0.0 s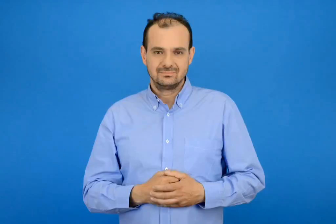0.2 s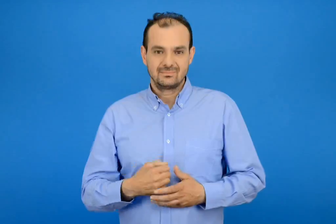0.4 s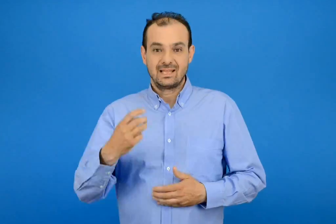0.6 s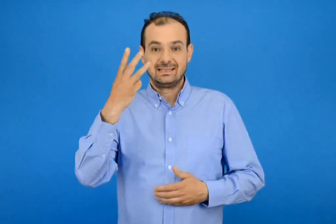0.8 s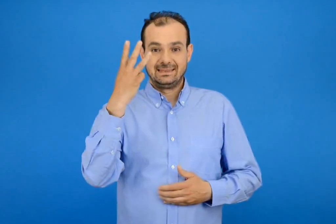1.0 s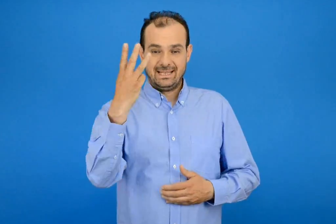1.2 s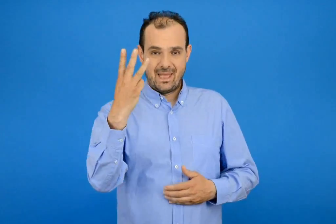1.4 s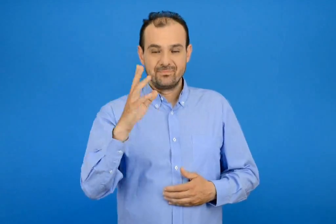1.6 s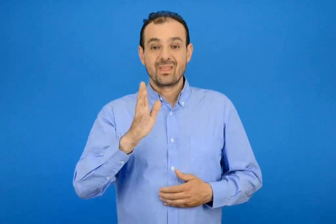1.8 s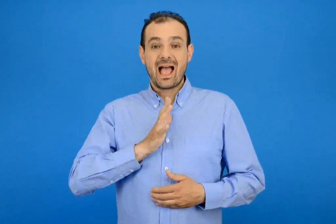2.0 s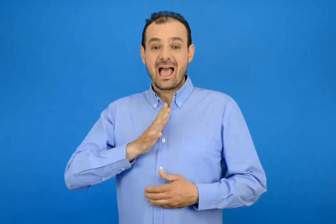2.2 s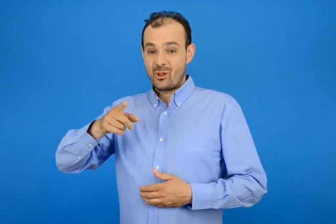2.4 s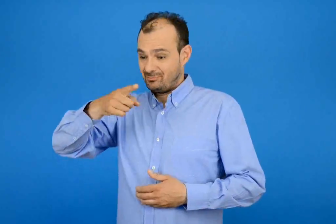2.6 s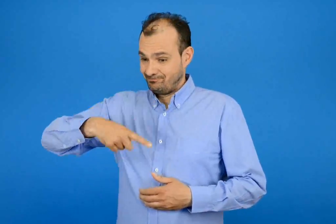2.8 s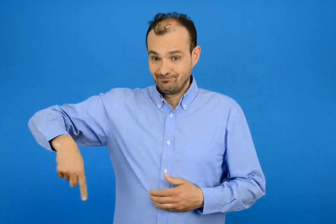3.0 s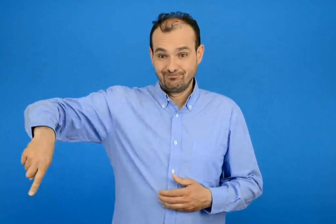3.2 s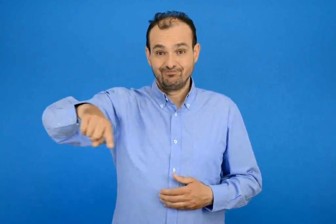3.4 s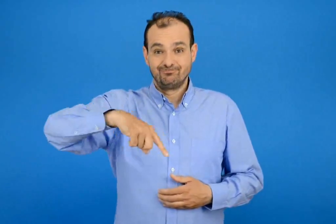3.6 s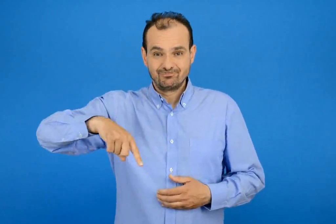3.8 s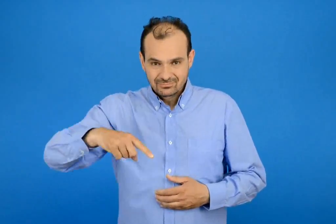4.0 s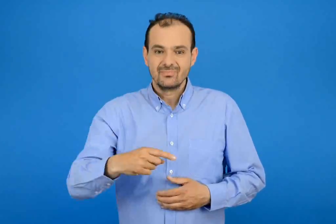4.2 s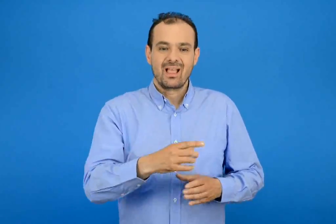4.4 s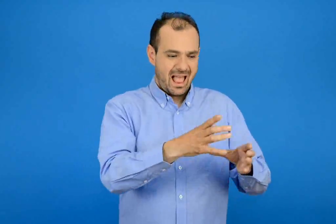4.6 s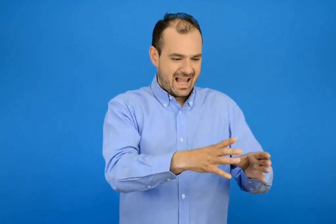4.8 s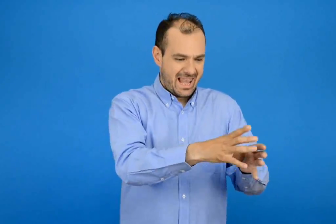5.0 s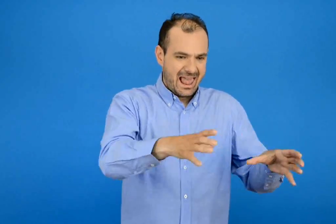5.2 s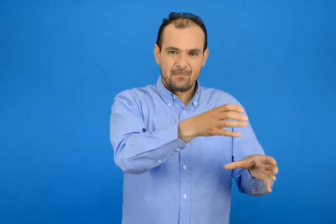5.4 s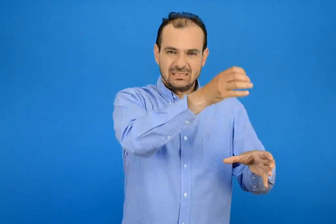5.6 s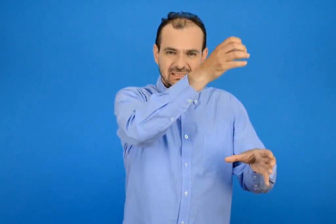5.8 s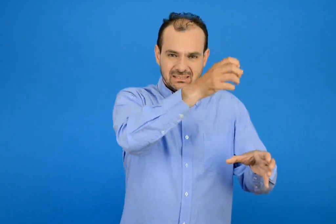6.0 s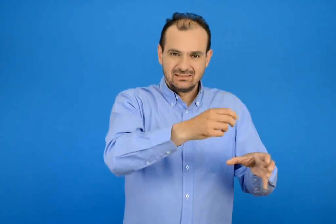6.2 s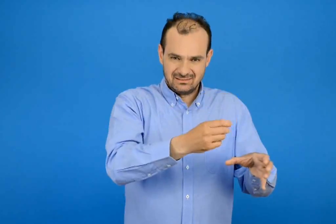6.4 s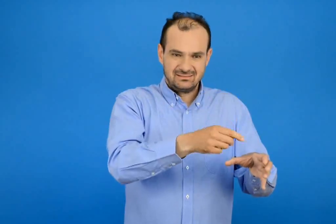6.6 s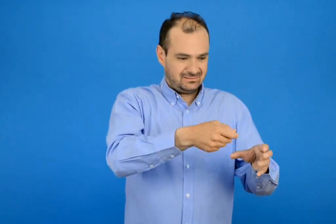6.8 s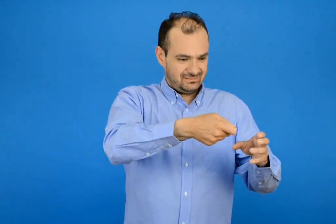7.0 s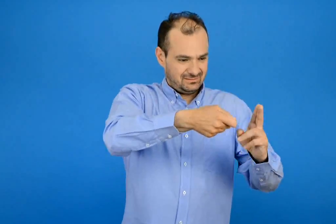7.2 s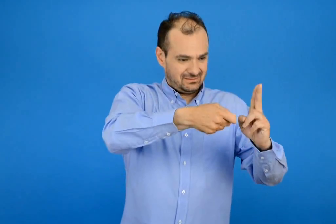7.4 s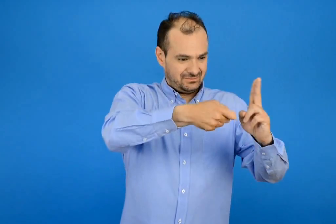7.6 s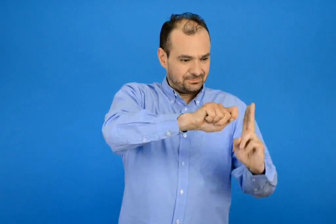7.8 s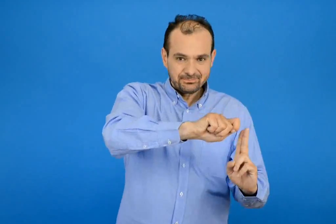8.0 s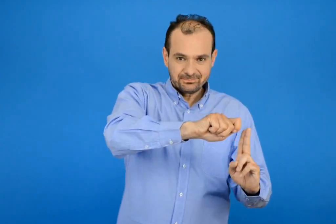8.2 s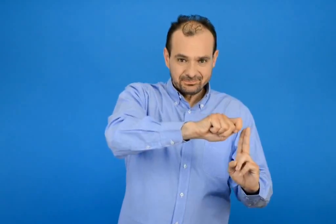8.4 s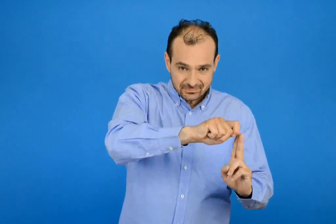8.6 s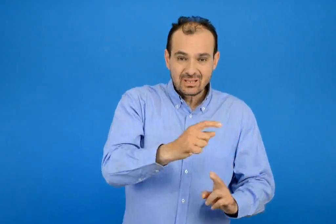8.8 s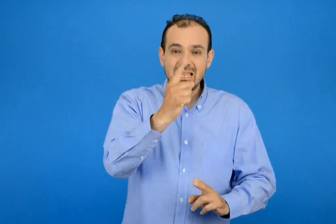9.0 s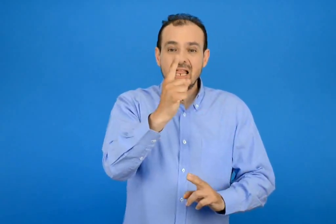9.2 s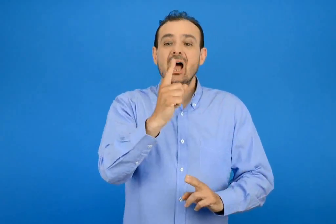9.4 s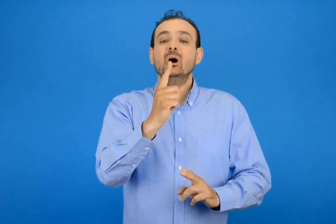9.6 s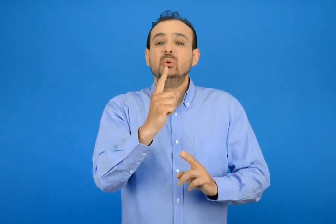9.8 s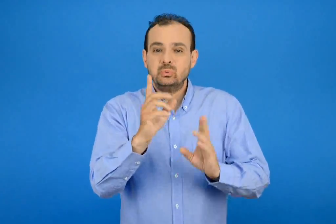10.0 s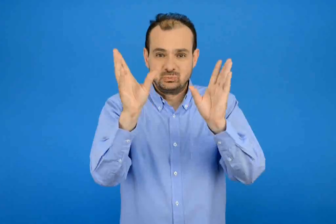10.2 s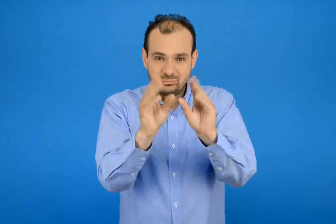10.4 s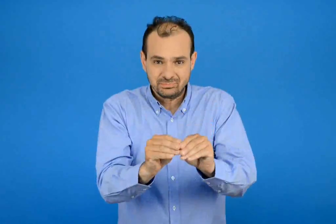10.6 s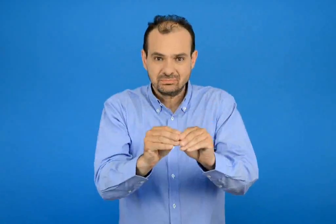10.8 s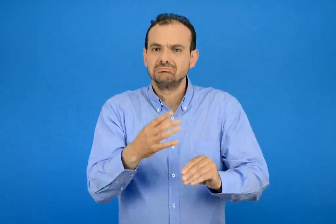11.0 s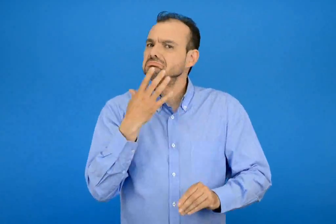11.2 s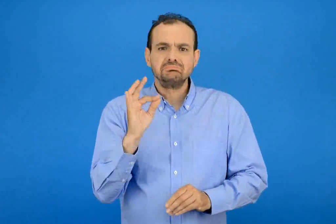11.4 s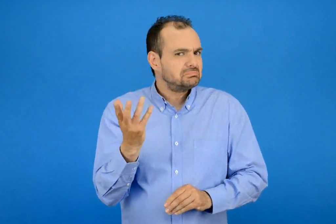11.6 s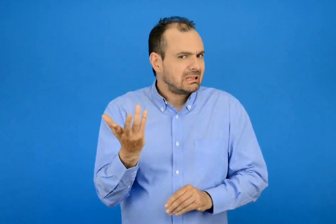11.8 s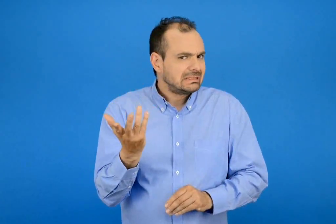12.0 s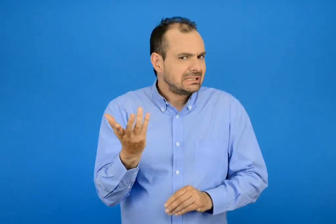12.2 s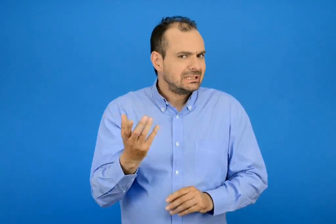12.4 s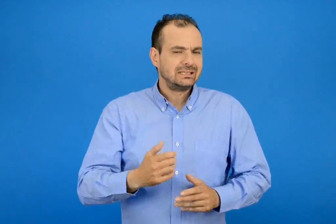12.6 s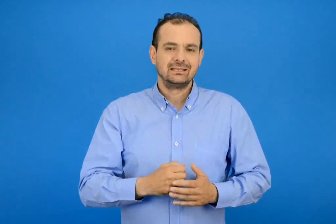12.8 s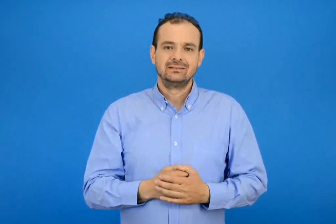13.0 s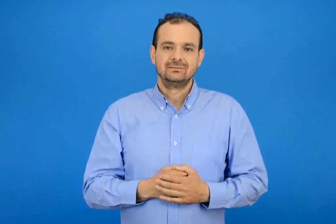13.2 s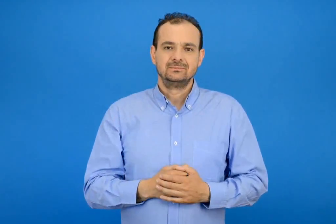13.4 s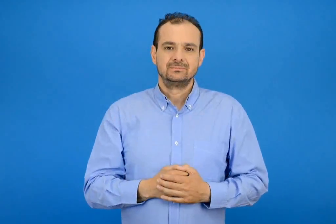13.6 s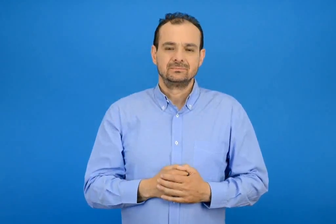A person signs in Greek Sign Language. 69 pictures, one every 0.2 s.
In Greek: 3 γιατί οι άνθρωποι έσβησαν τις λάμπες και τα κεριά ;
